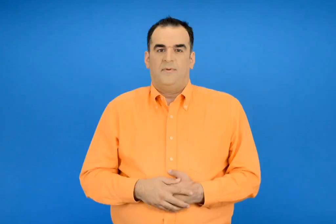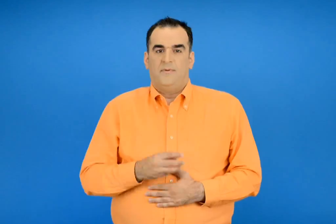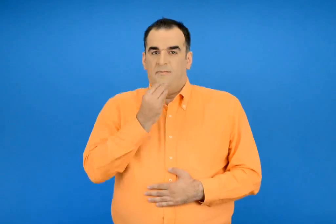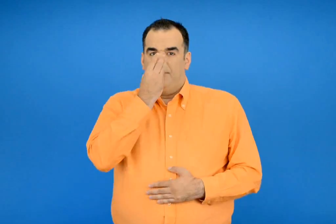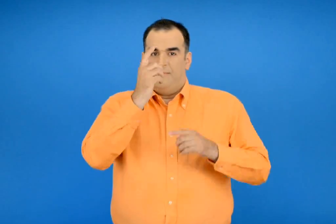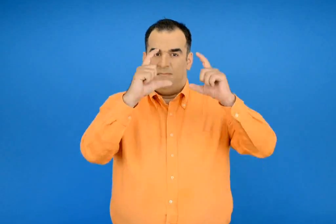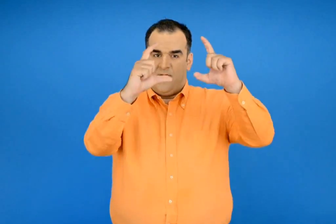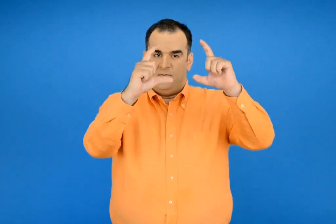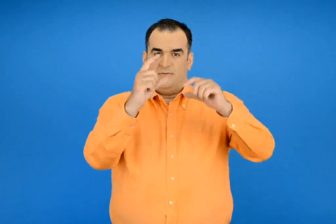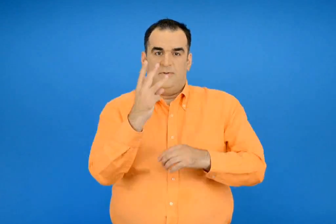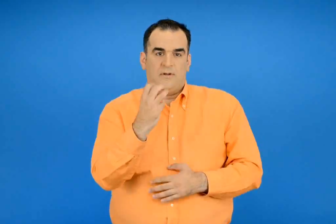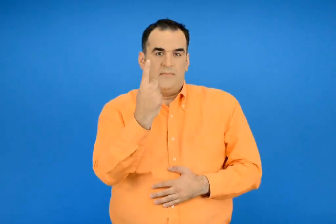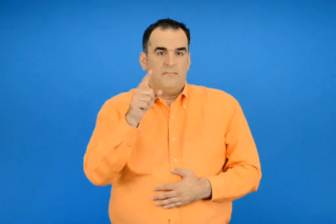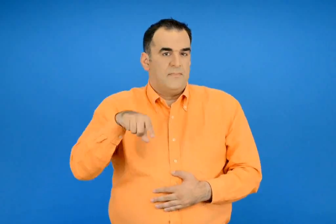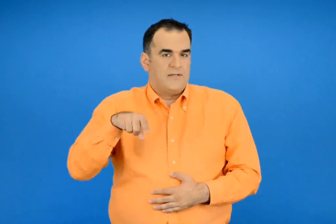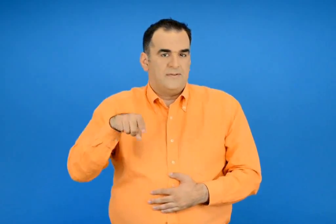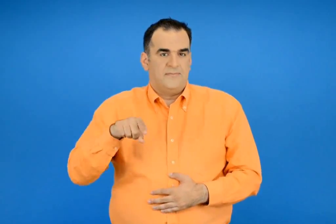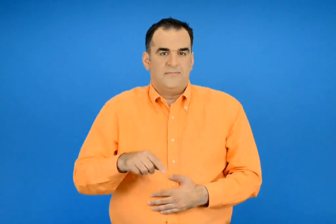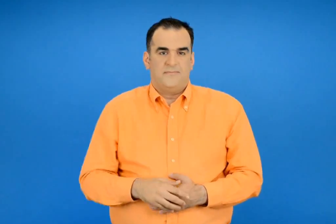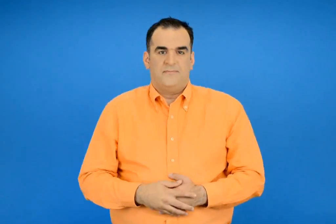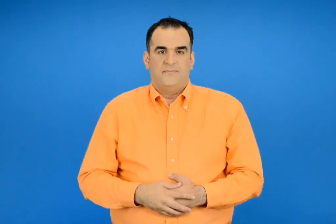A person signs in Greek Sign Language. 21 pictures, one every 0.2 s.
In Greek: μάιος 31 ημέρες
